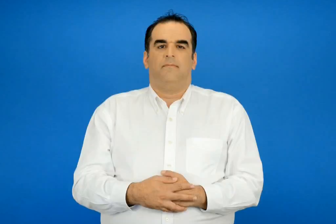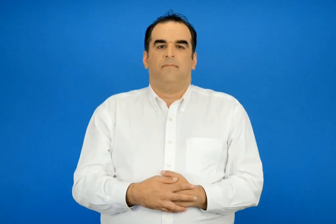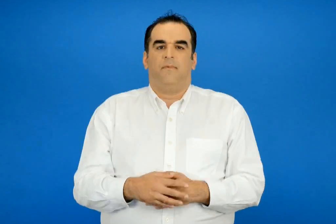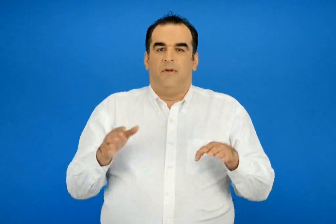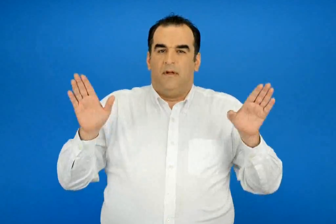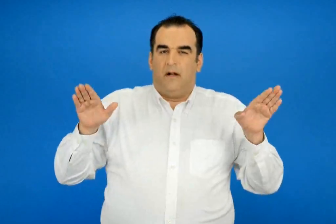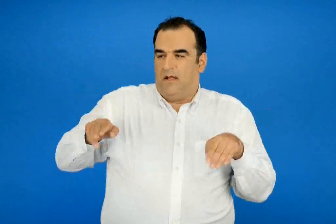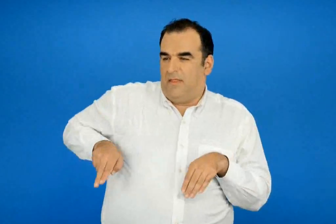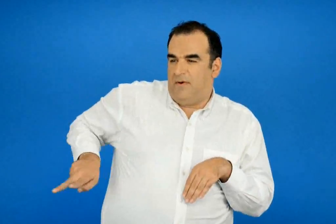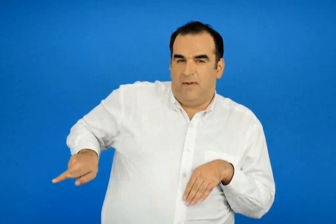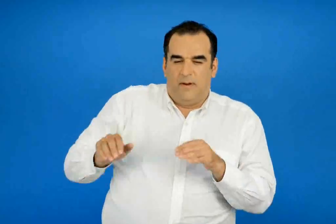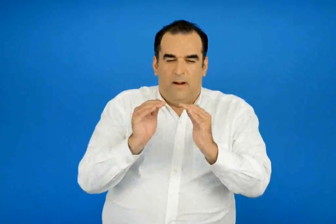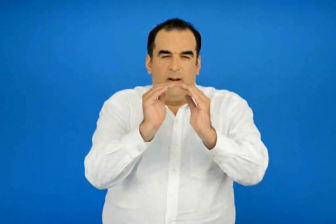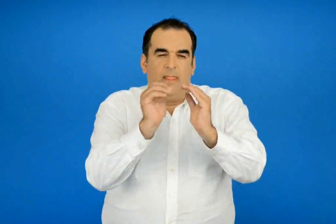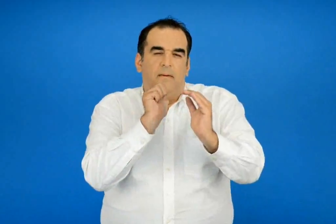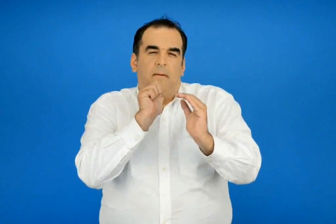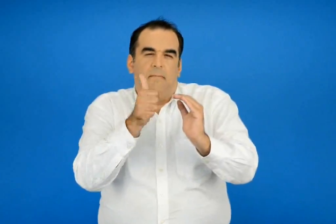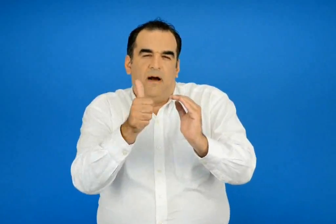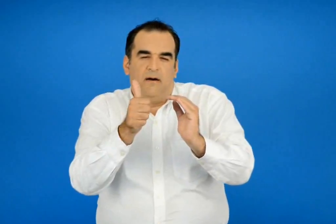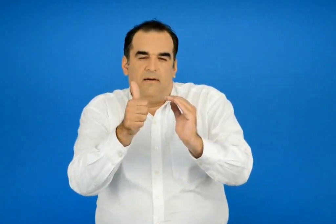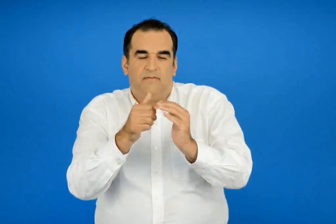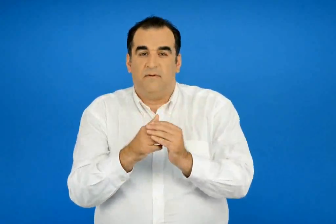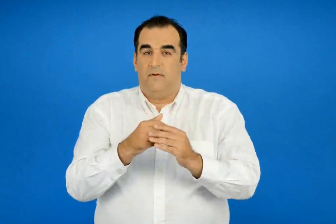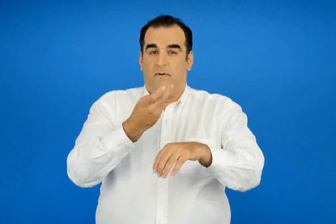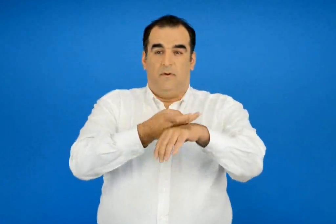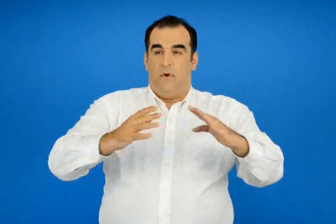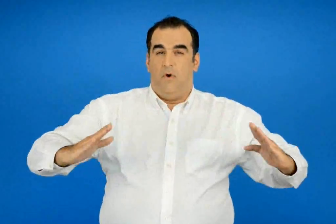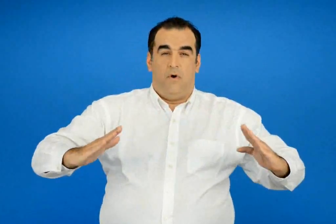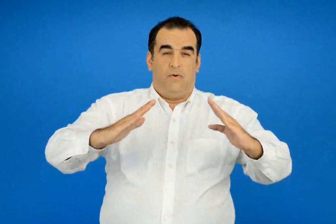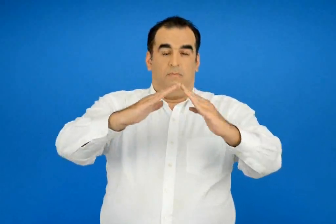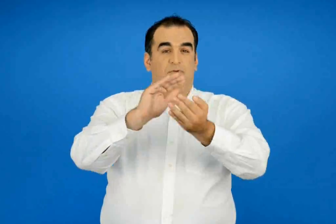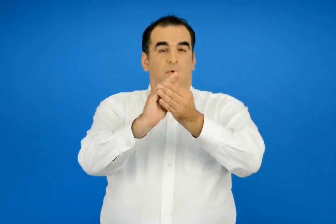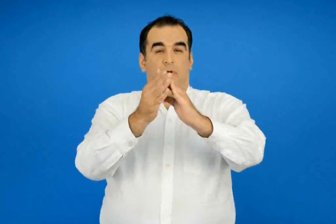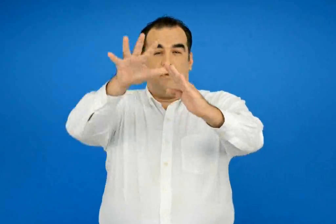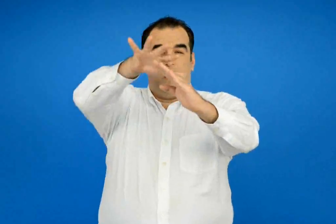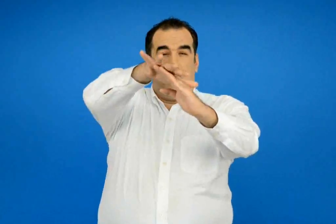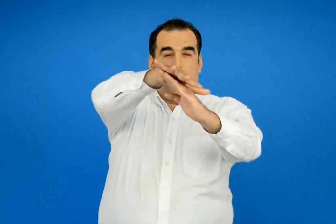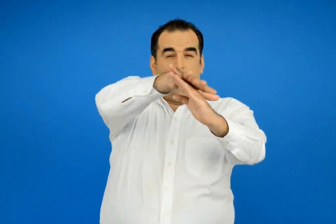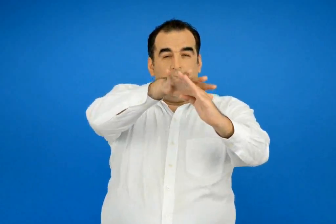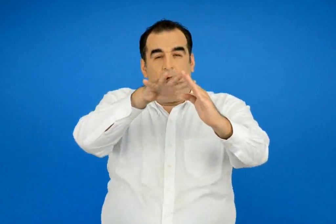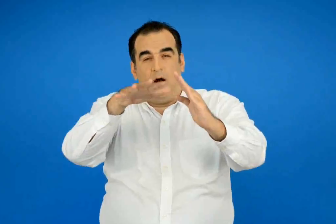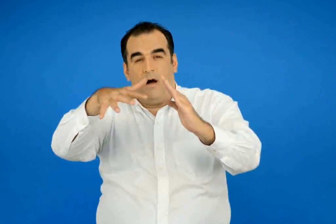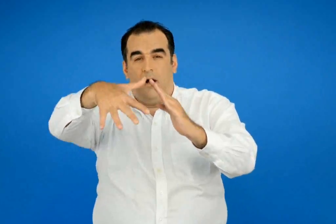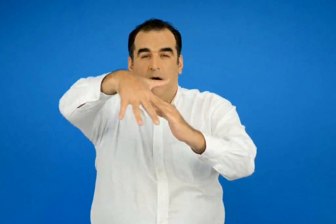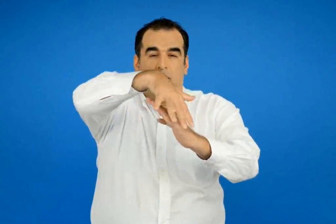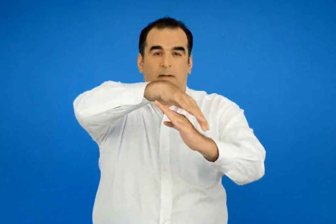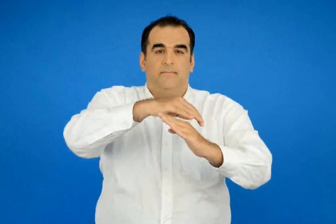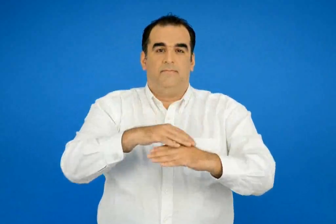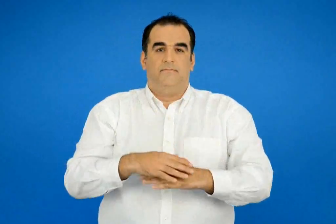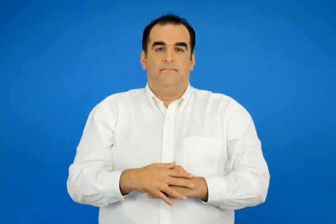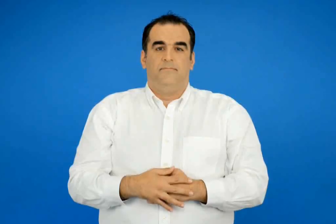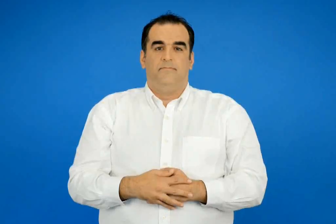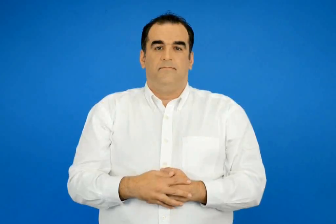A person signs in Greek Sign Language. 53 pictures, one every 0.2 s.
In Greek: μικρά μαύρα χελιδόνια κι έναν όλυμπο όλο χιονιά
